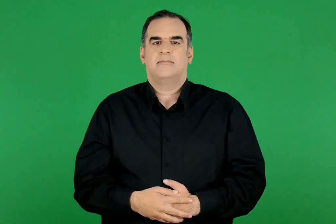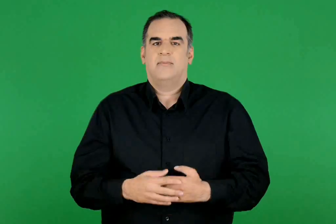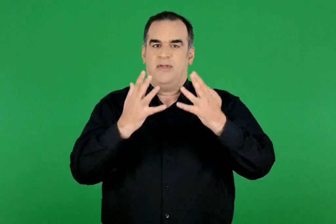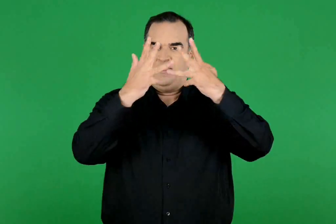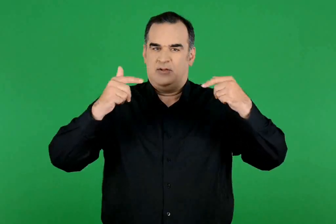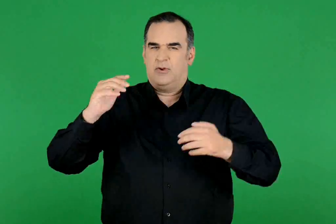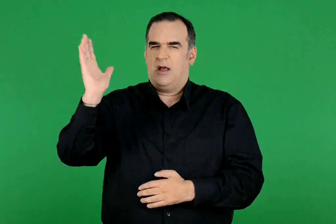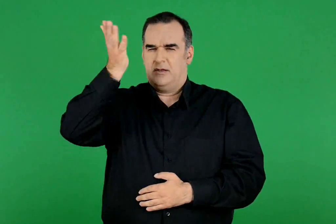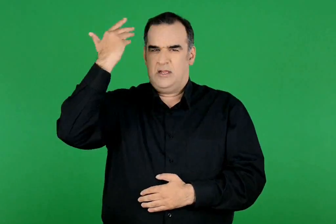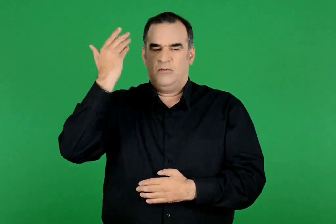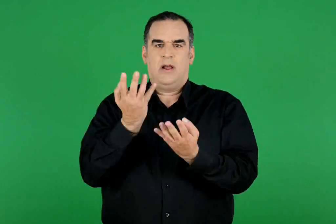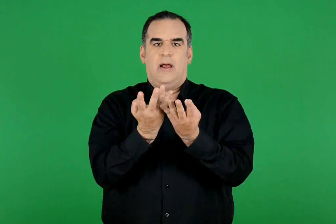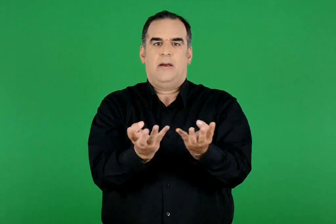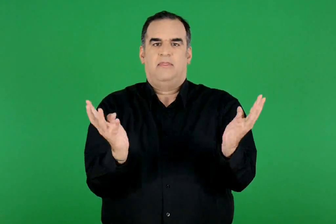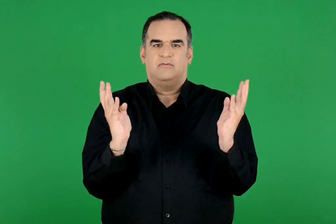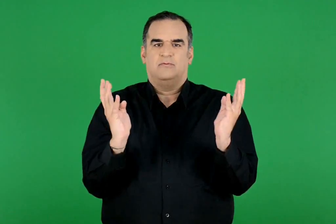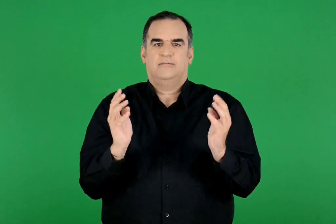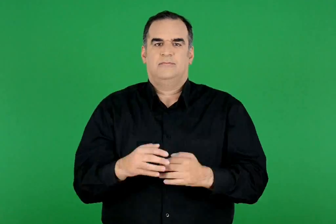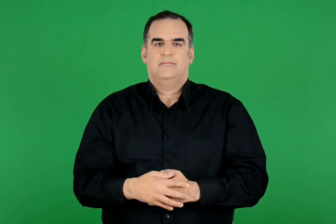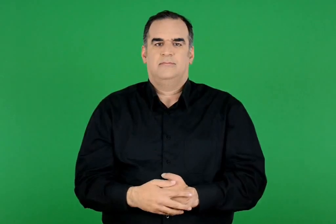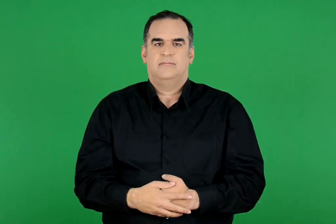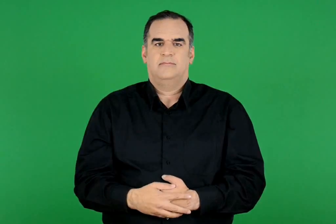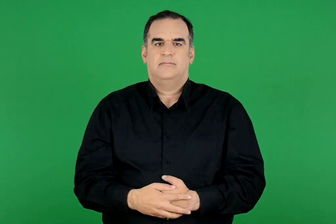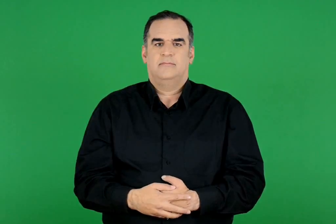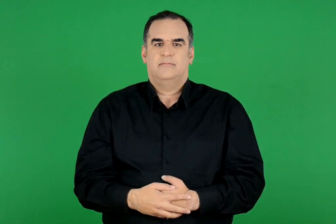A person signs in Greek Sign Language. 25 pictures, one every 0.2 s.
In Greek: αρχαίο θέατρο επιδαύρου
